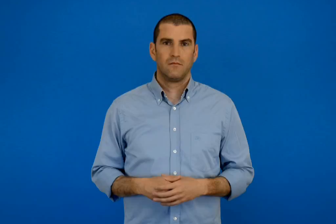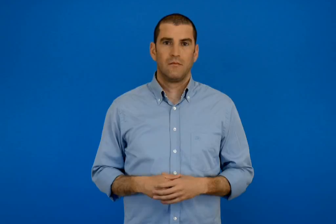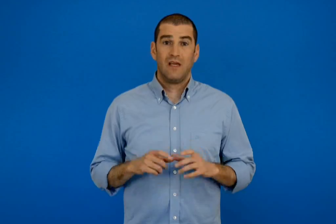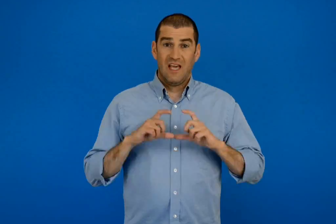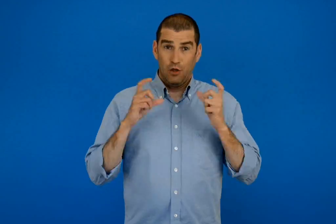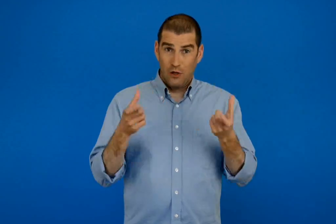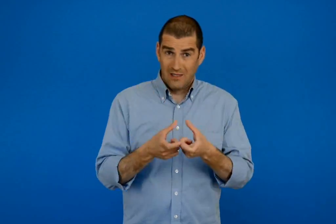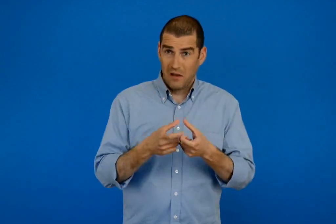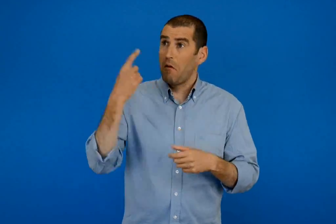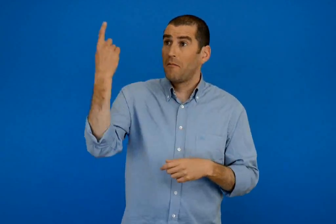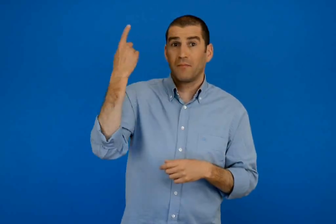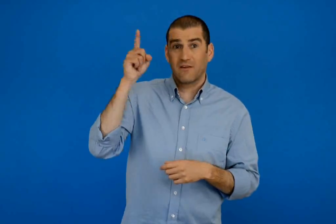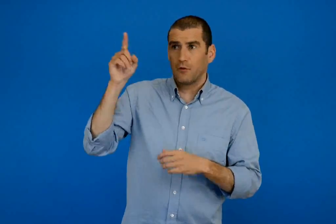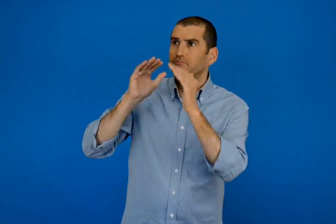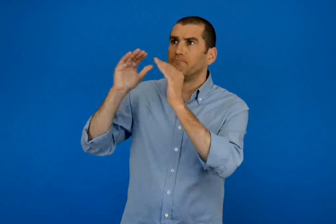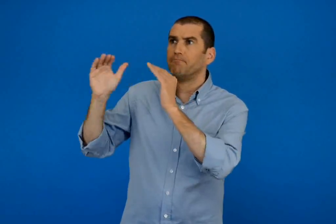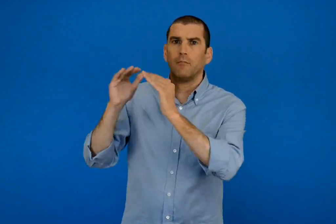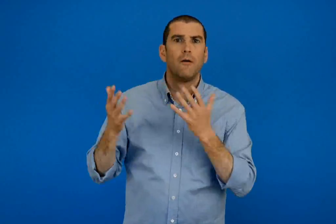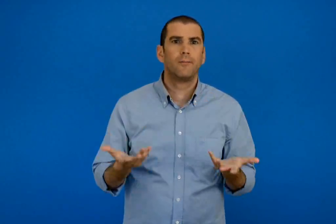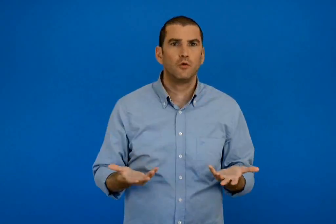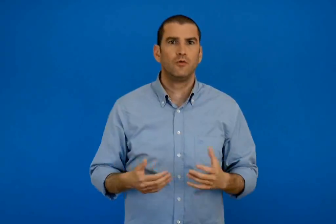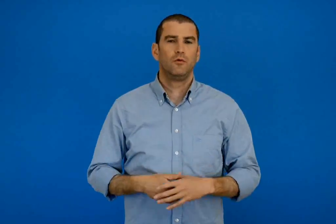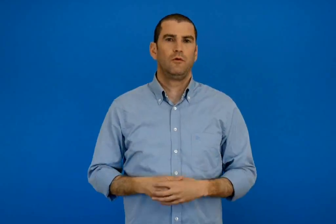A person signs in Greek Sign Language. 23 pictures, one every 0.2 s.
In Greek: πως η οικογένεια φροντίζει το περιβάλλον ;
